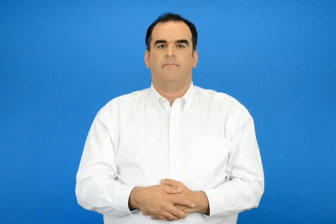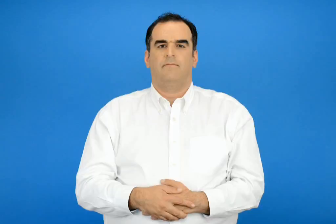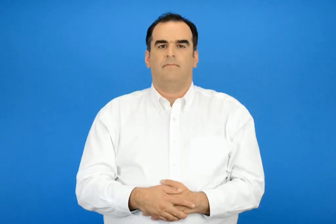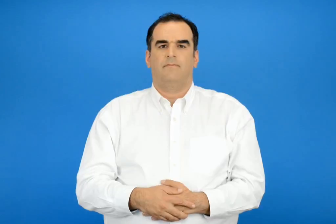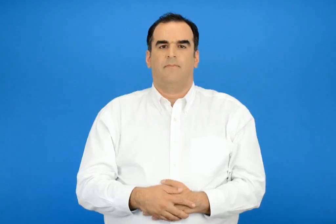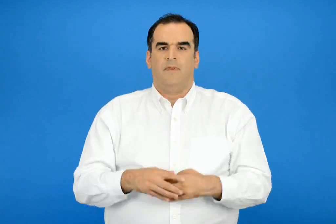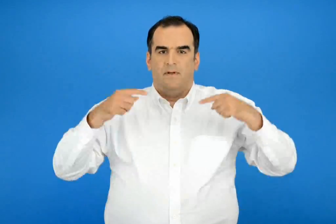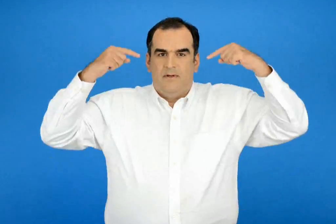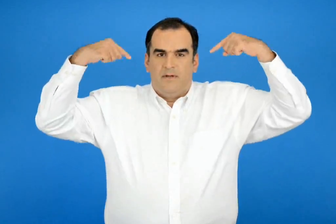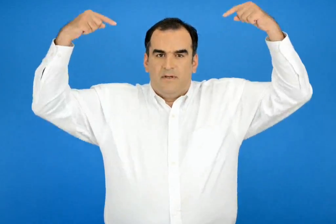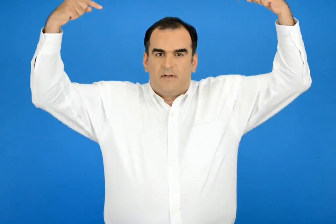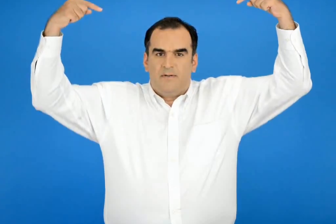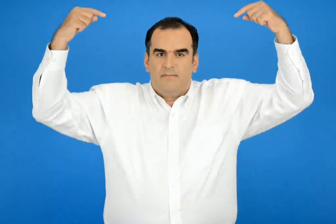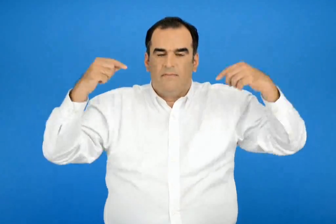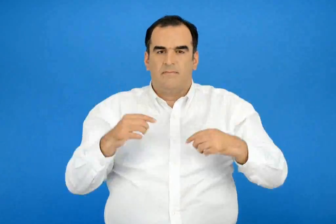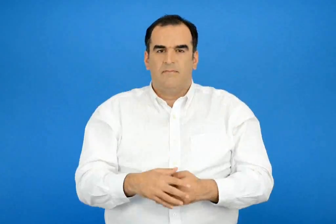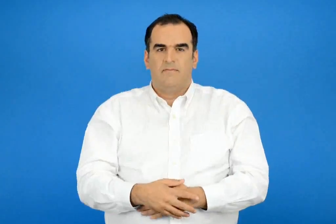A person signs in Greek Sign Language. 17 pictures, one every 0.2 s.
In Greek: κρι κρι
